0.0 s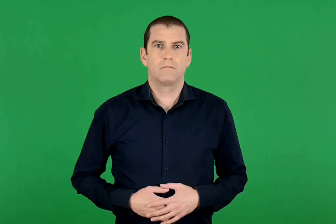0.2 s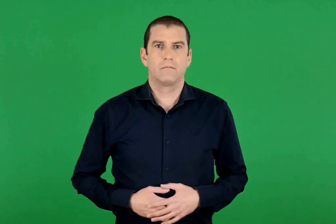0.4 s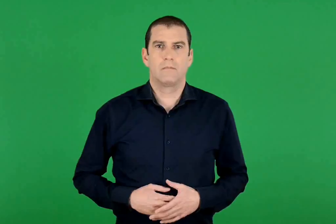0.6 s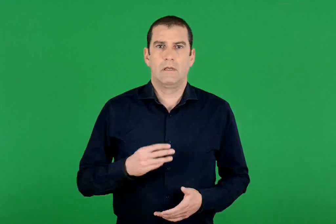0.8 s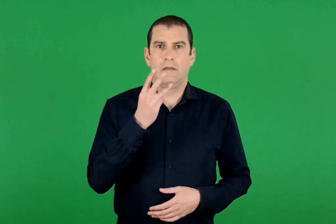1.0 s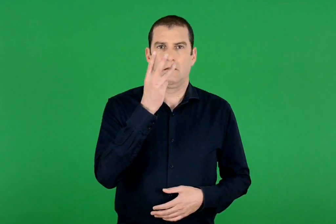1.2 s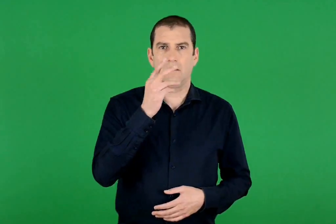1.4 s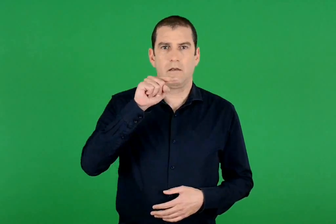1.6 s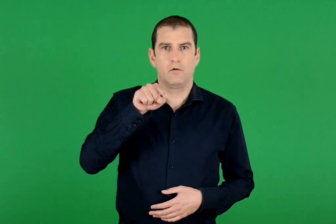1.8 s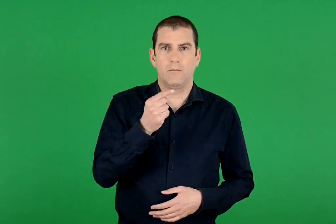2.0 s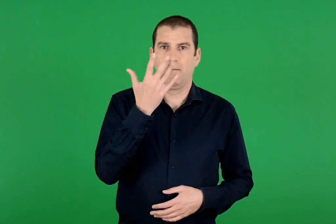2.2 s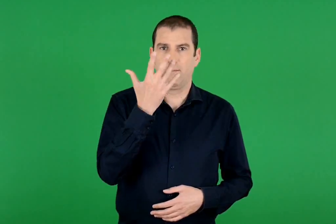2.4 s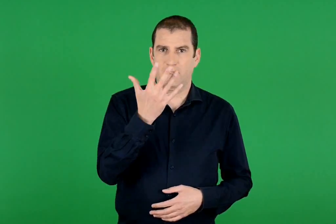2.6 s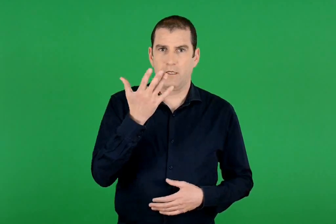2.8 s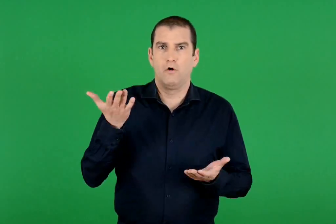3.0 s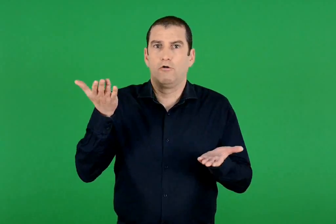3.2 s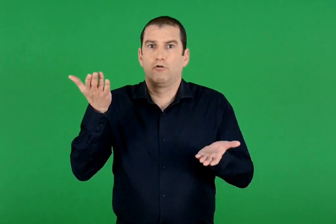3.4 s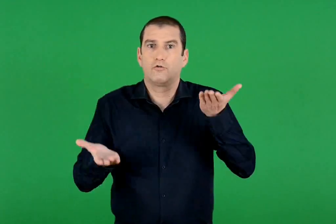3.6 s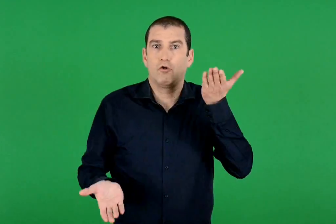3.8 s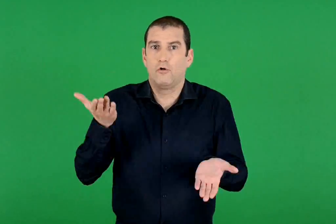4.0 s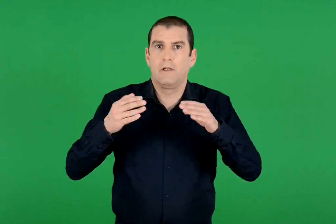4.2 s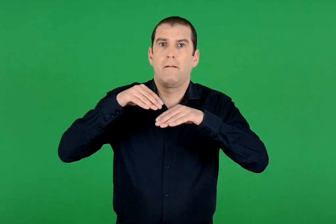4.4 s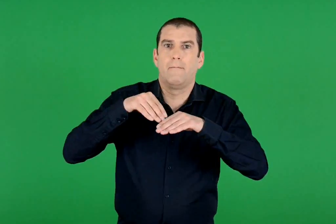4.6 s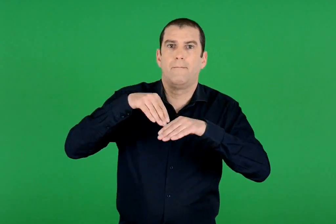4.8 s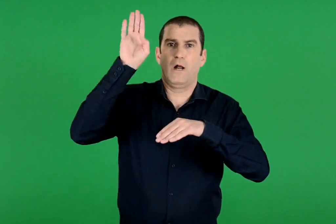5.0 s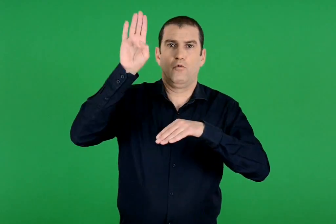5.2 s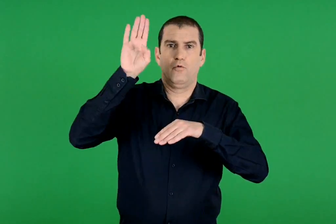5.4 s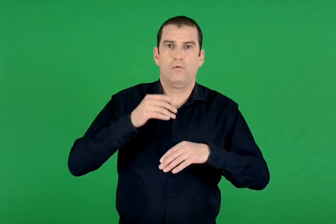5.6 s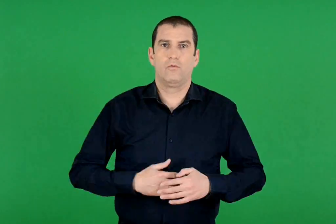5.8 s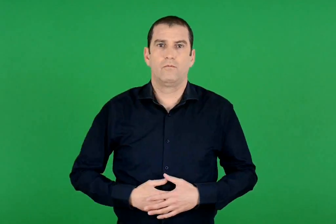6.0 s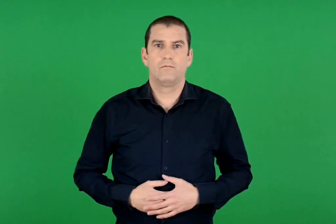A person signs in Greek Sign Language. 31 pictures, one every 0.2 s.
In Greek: άνω των 3.5 τόνων
